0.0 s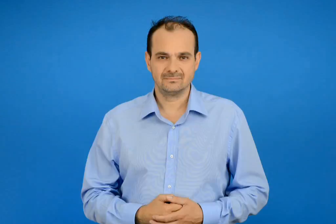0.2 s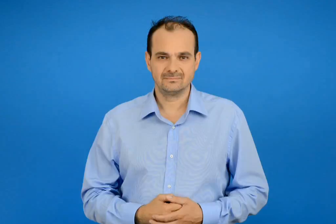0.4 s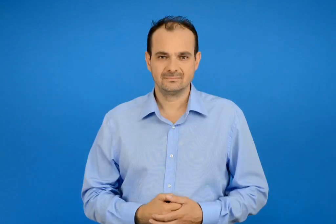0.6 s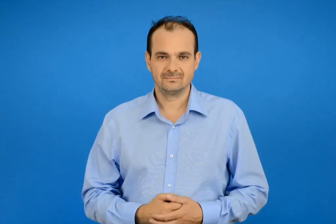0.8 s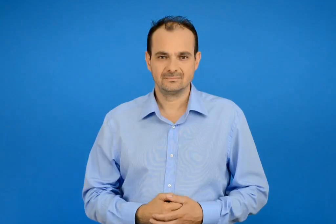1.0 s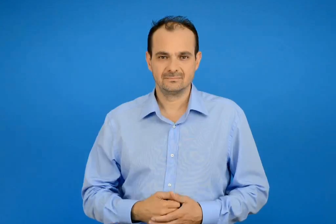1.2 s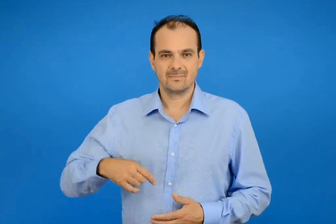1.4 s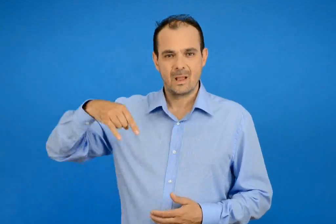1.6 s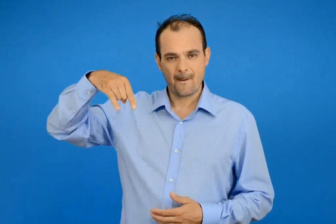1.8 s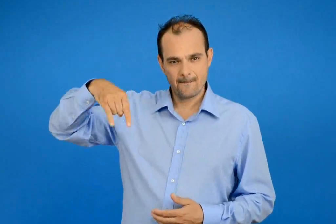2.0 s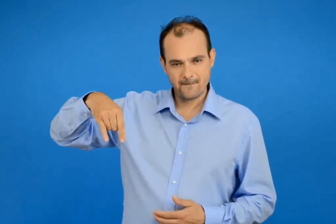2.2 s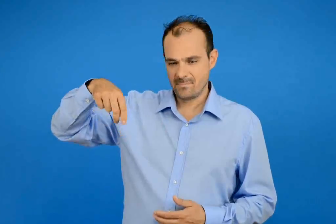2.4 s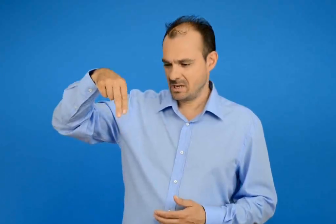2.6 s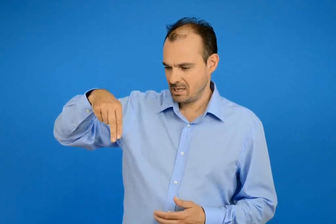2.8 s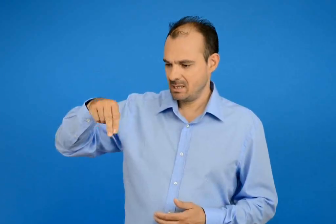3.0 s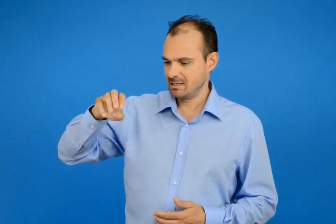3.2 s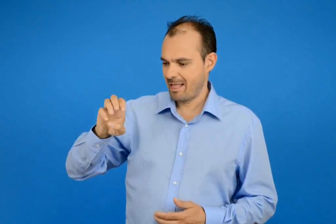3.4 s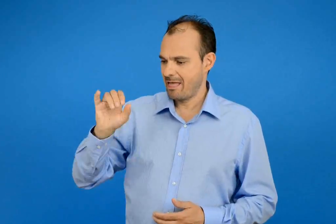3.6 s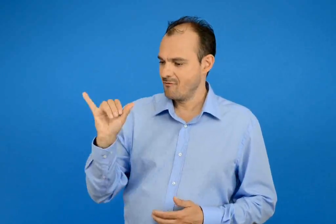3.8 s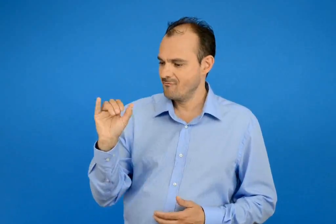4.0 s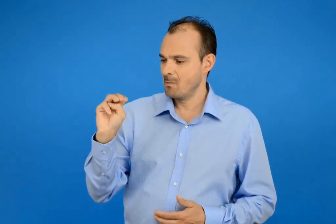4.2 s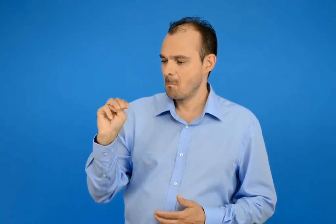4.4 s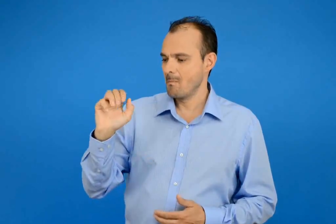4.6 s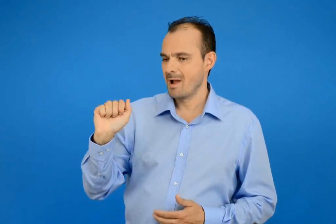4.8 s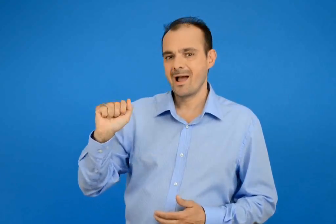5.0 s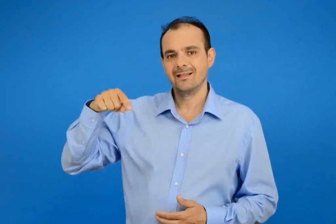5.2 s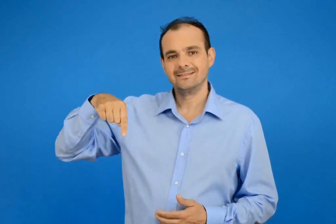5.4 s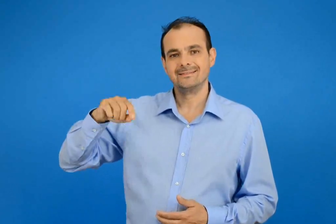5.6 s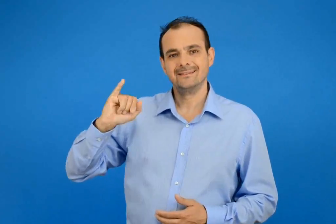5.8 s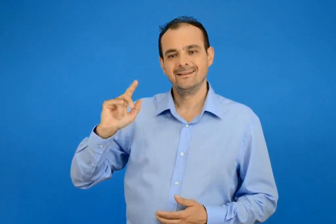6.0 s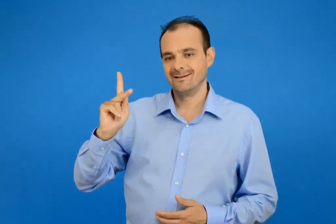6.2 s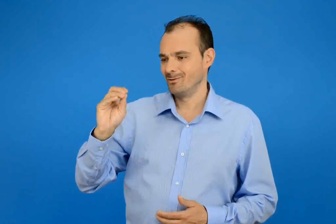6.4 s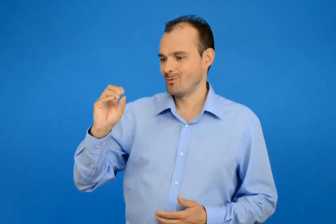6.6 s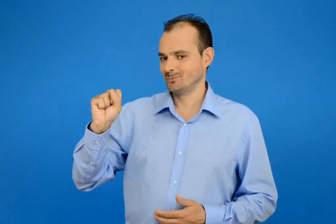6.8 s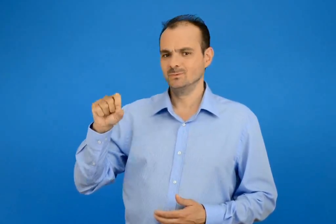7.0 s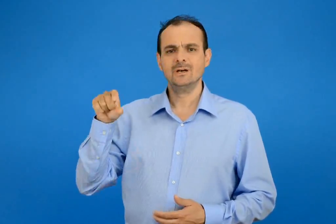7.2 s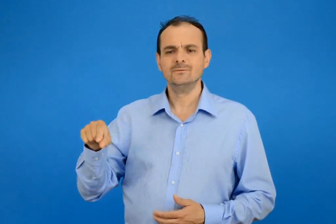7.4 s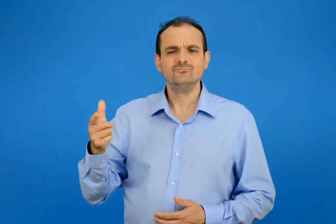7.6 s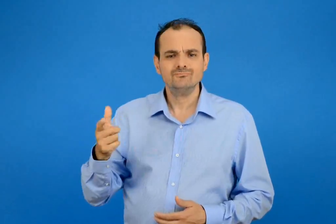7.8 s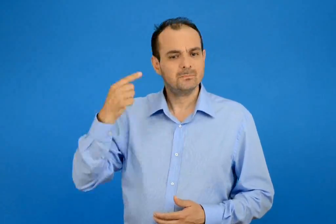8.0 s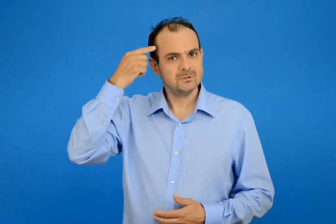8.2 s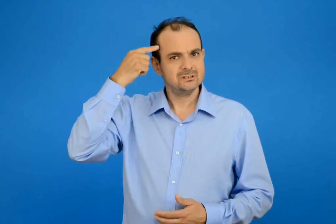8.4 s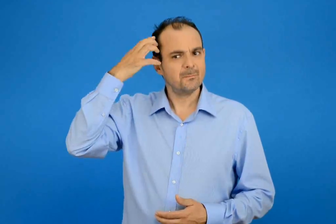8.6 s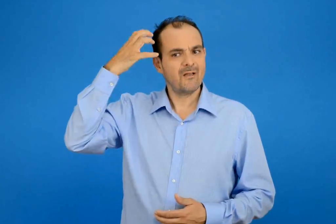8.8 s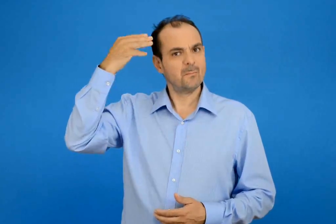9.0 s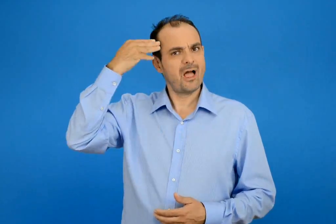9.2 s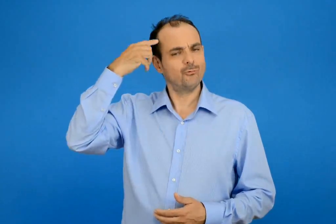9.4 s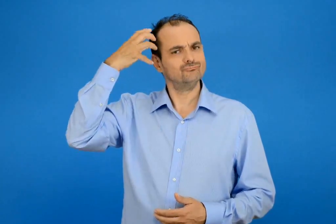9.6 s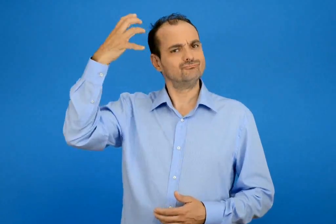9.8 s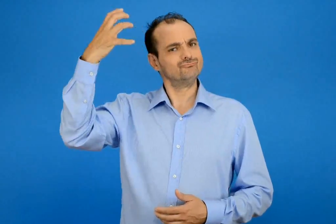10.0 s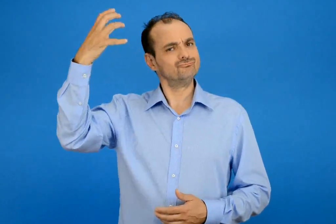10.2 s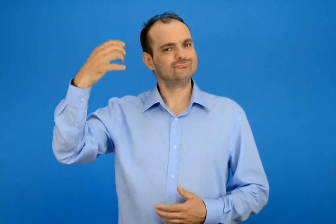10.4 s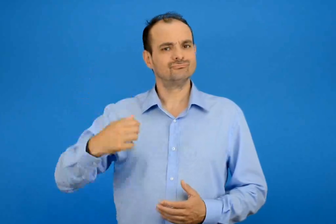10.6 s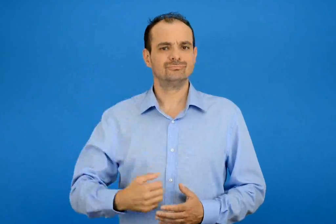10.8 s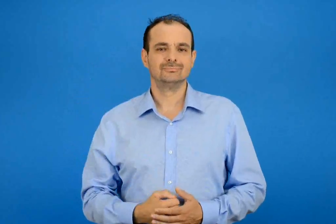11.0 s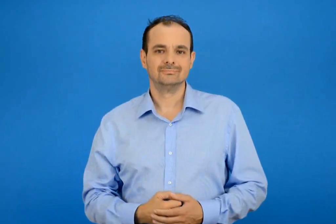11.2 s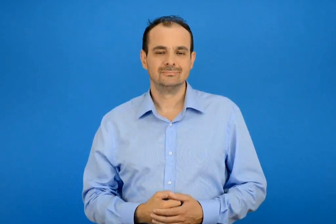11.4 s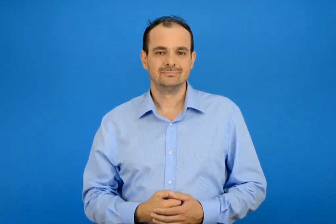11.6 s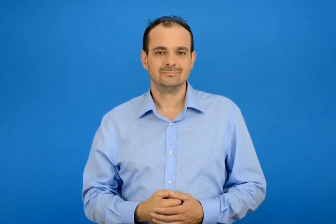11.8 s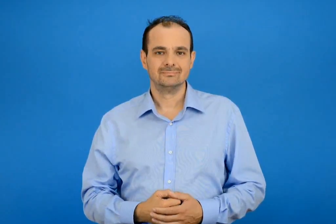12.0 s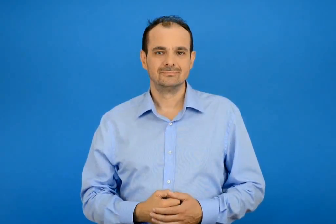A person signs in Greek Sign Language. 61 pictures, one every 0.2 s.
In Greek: πνευματικός πνευματική πνευματικό που αναφέρεται στο πνεύμα στο μυαλό
